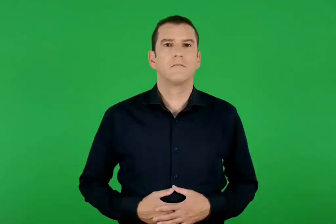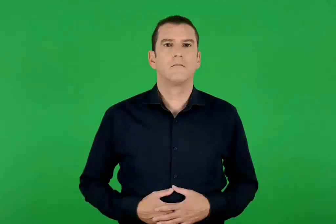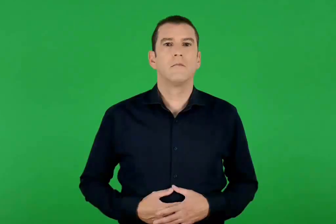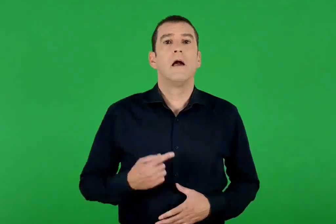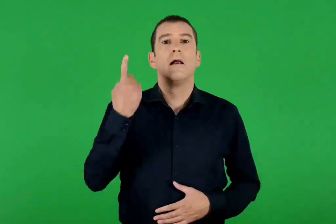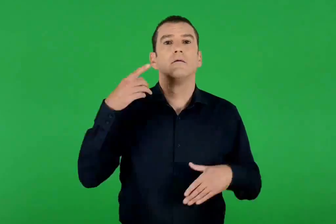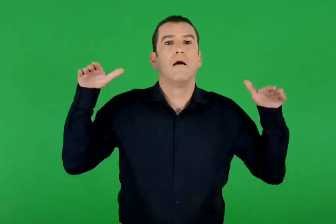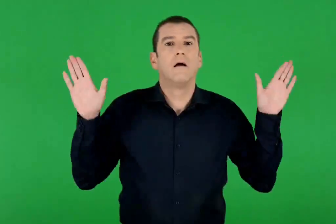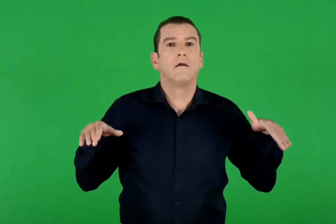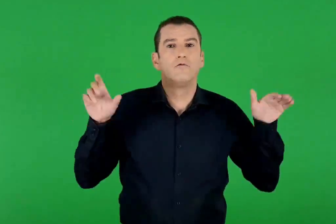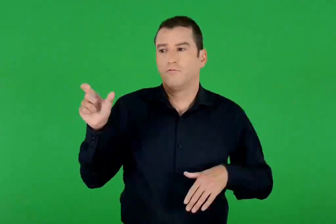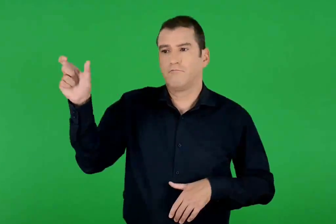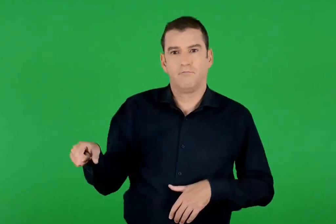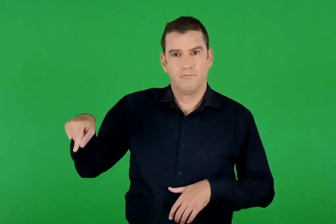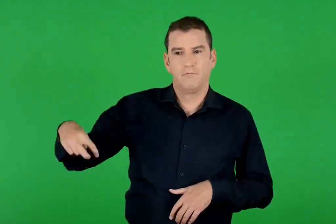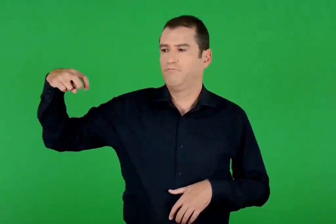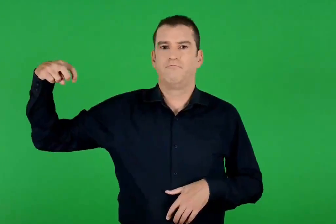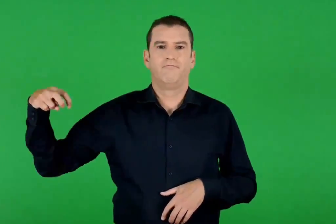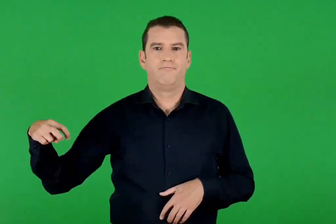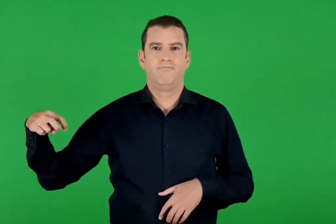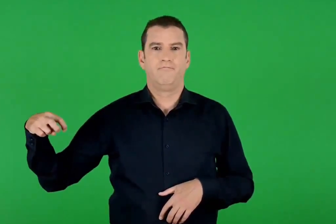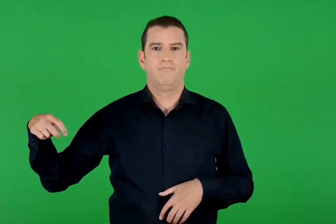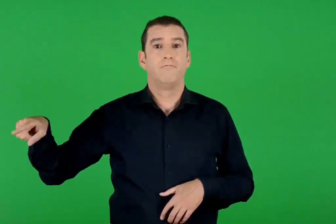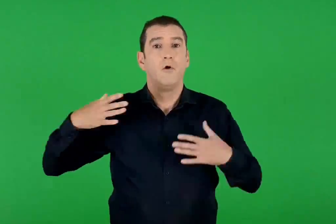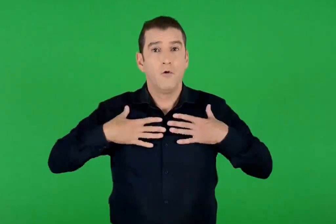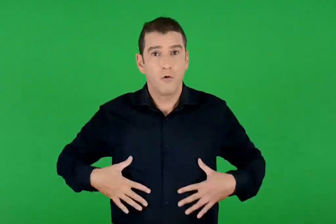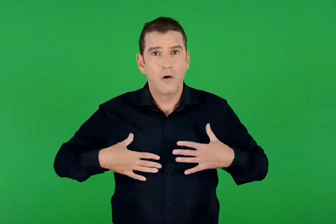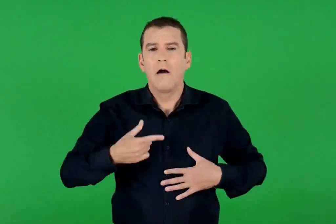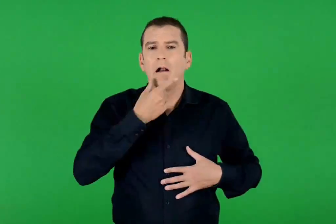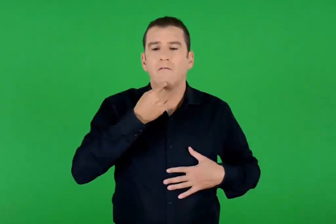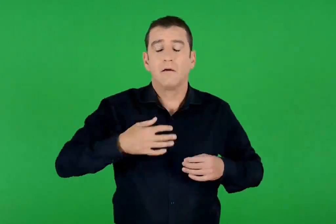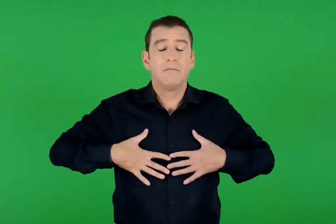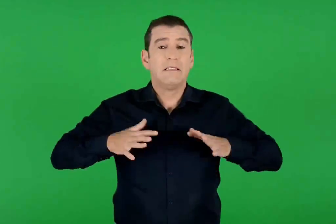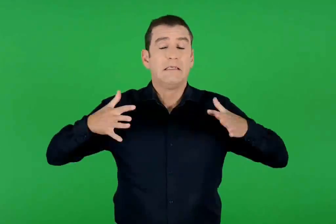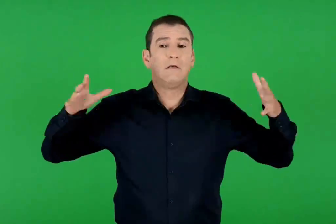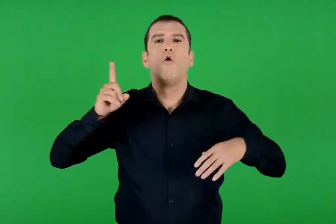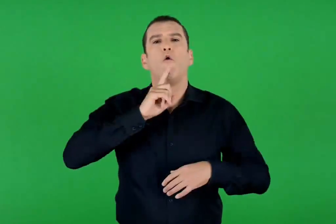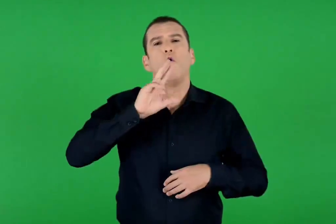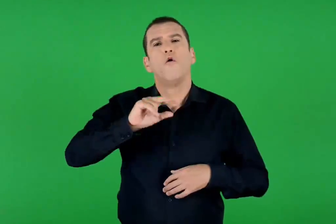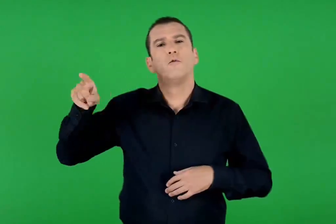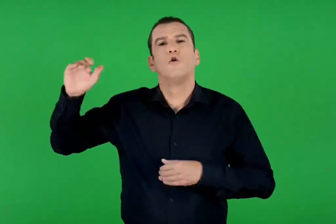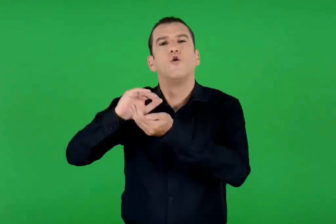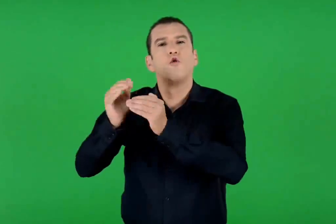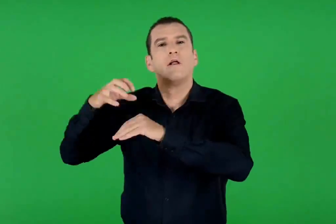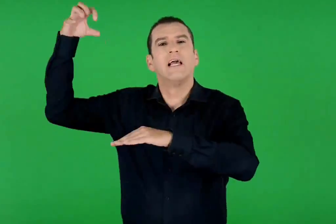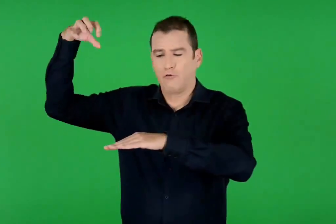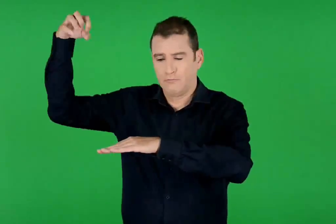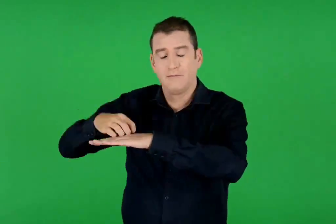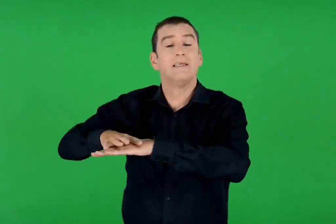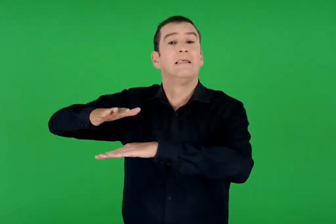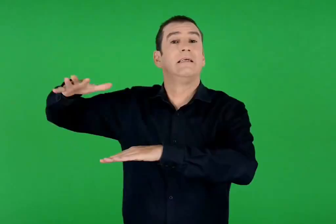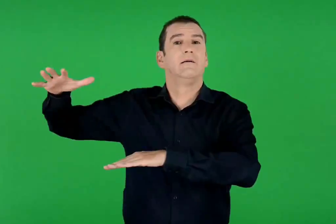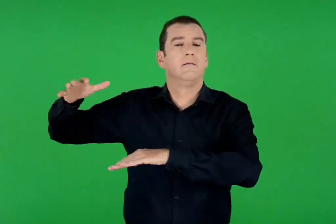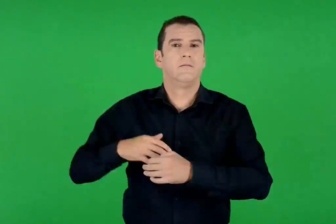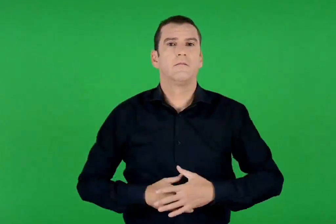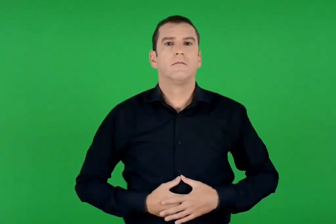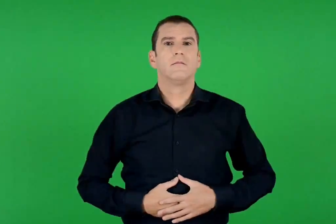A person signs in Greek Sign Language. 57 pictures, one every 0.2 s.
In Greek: ένας άγγελος καθόταν δεξιά. φορούσε λευκά ρούχα που άστραφταν , όπως ο ήλιος πάνω στο χιόνι
